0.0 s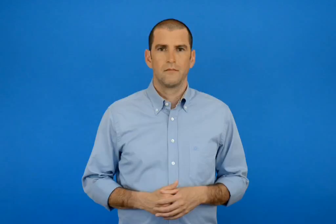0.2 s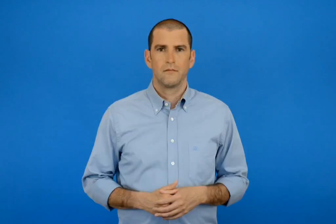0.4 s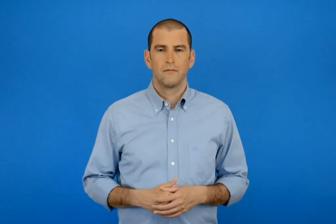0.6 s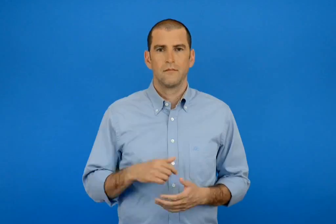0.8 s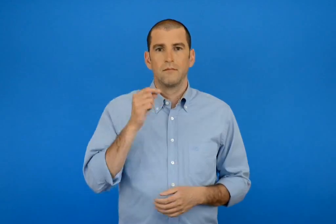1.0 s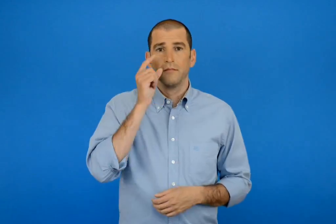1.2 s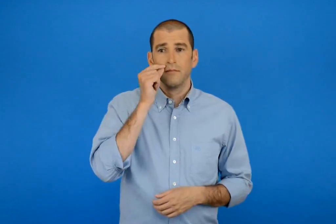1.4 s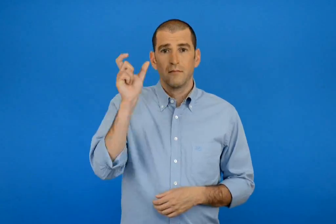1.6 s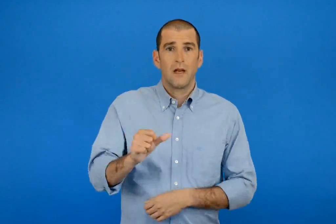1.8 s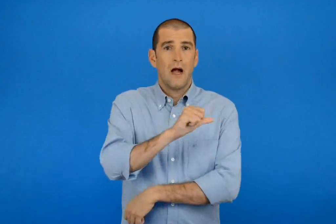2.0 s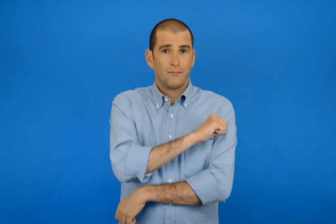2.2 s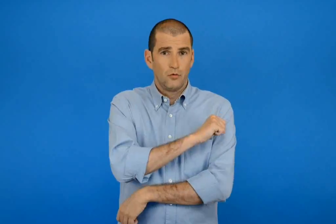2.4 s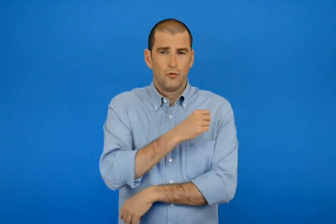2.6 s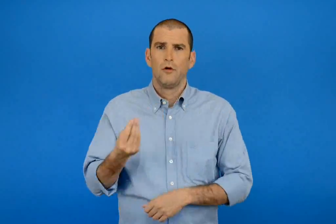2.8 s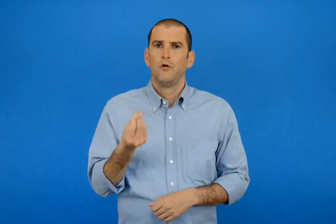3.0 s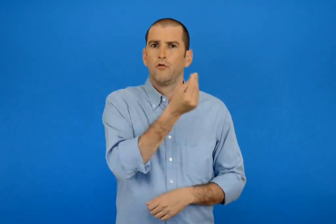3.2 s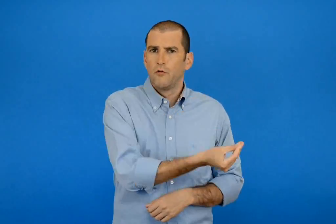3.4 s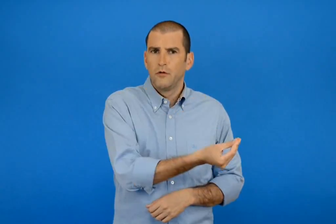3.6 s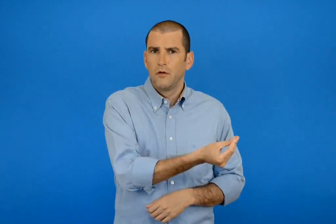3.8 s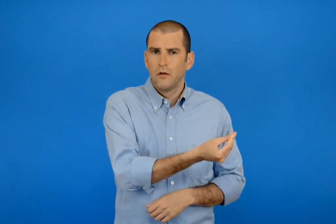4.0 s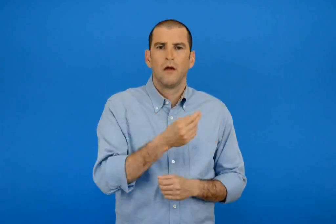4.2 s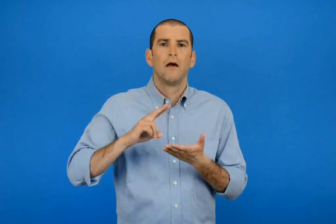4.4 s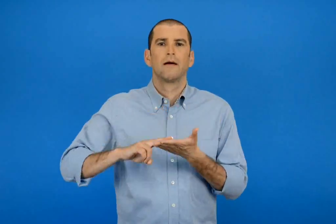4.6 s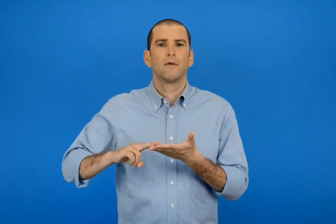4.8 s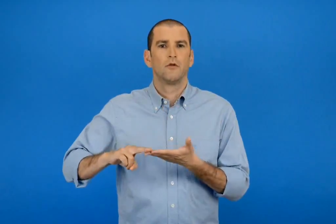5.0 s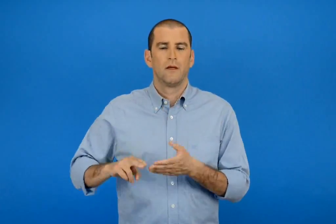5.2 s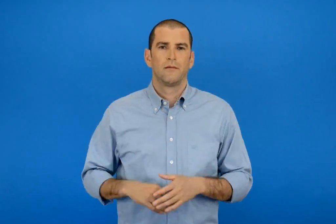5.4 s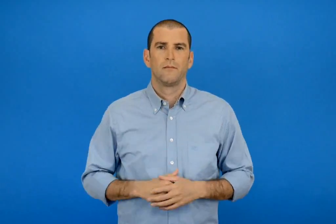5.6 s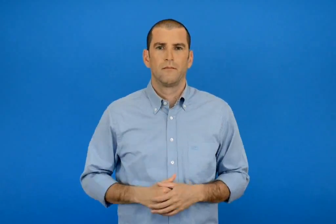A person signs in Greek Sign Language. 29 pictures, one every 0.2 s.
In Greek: ο απόστολος του έδωσε γραμματόσημα
